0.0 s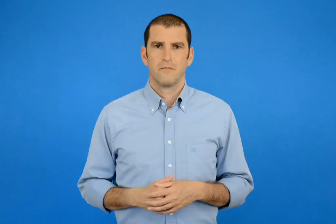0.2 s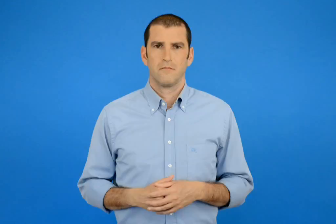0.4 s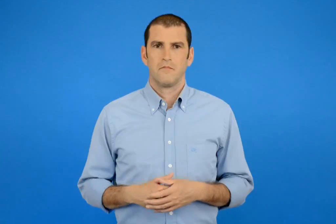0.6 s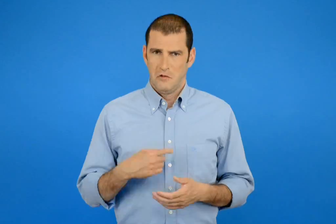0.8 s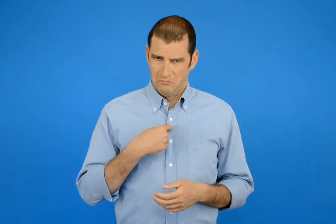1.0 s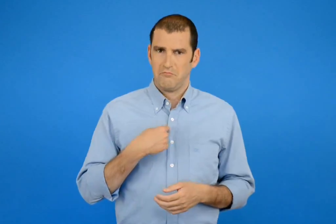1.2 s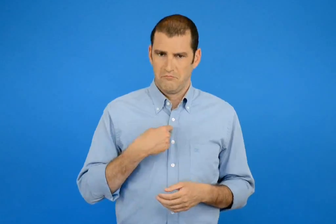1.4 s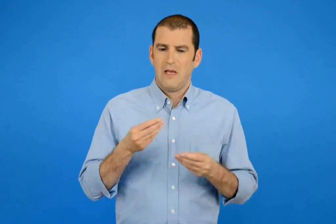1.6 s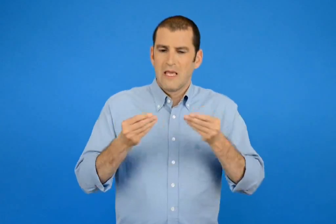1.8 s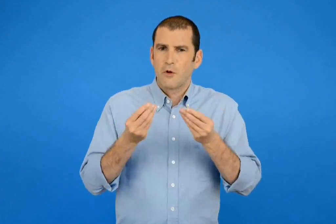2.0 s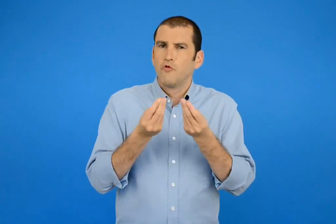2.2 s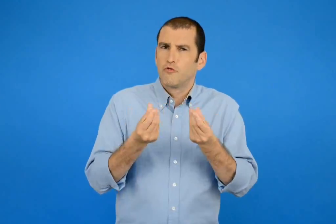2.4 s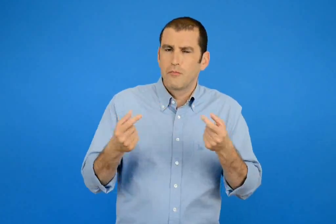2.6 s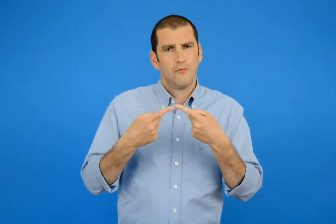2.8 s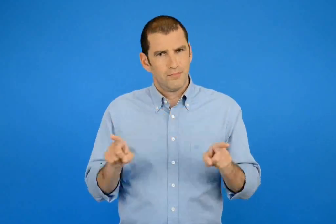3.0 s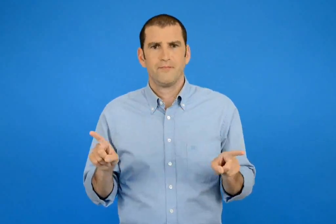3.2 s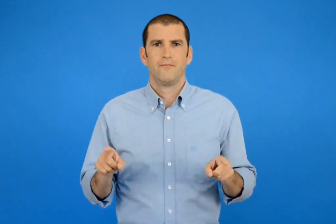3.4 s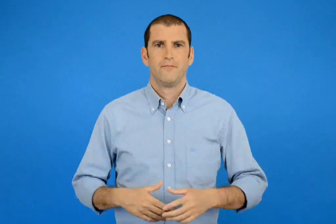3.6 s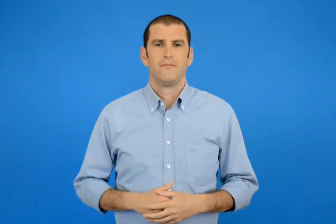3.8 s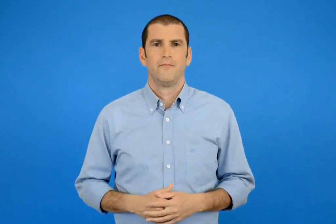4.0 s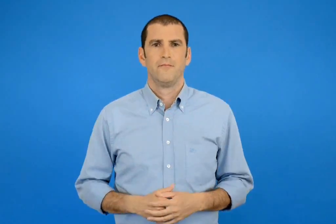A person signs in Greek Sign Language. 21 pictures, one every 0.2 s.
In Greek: μπορώ να υπολογίσω αλλιώς
